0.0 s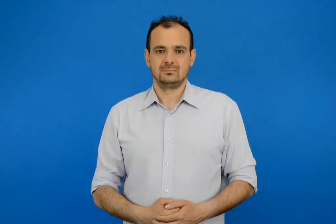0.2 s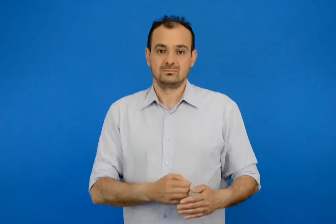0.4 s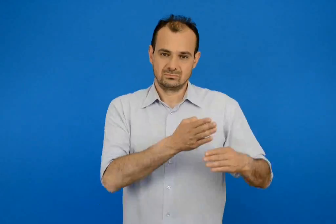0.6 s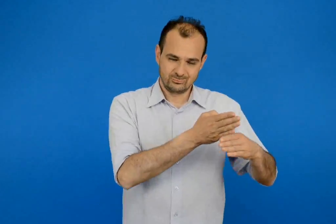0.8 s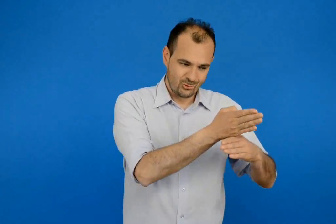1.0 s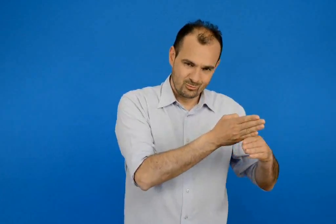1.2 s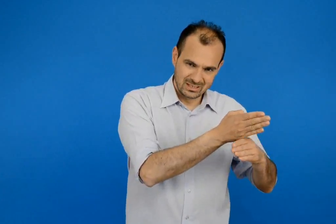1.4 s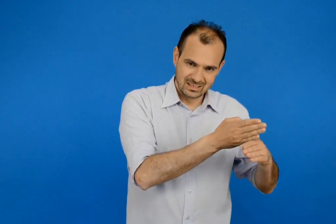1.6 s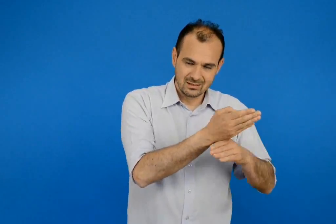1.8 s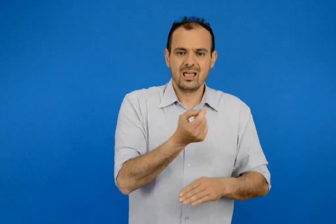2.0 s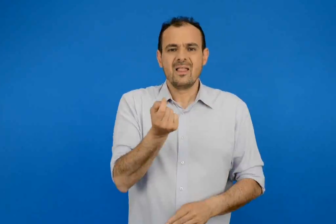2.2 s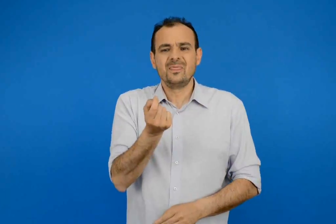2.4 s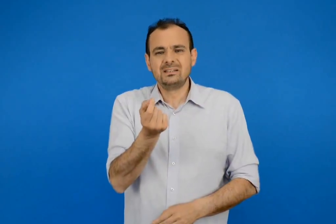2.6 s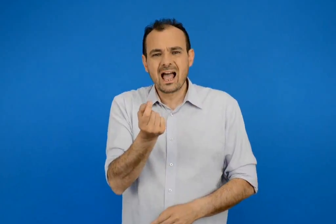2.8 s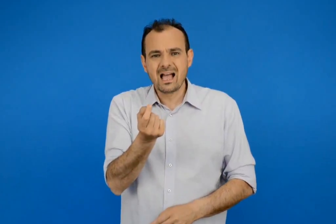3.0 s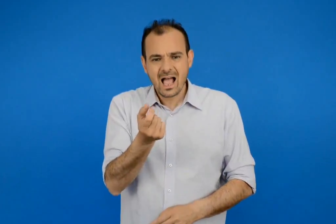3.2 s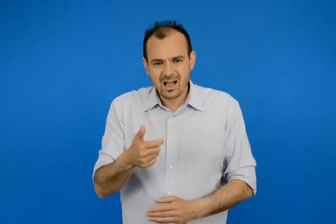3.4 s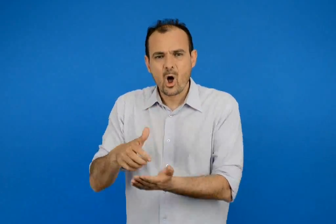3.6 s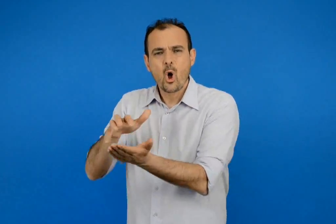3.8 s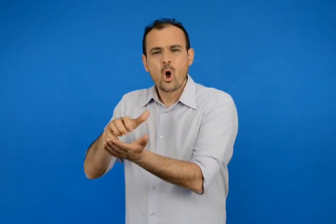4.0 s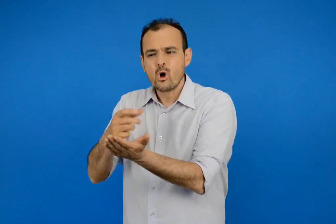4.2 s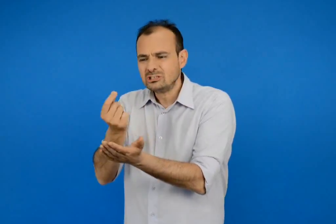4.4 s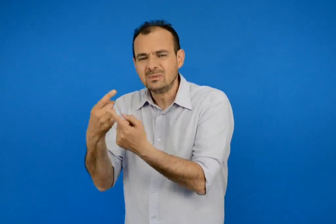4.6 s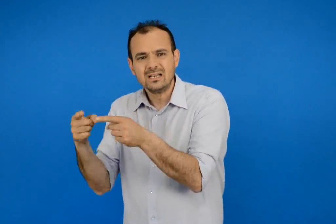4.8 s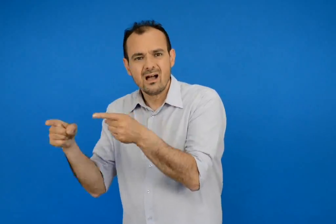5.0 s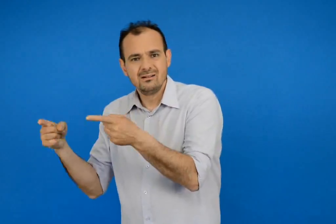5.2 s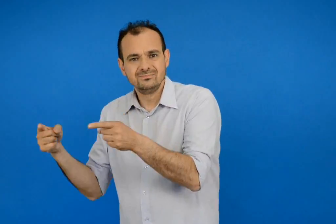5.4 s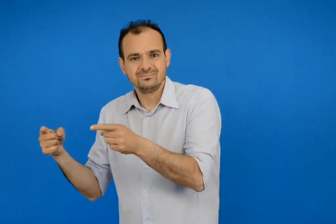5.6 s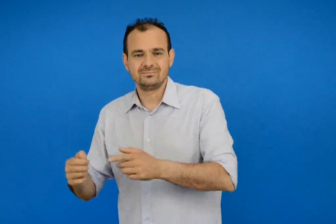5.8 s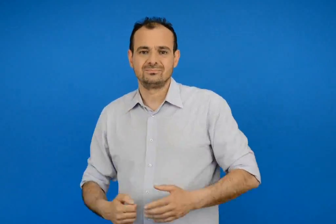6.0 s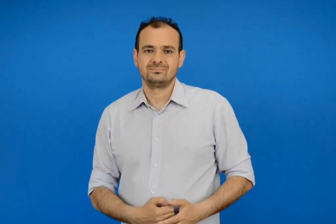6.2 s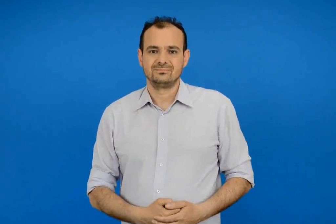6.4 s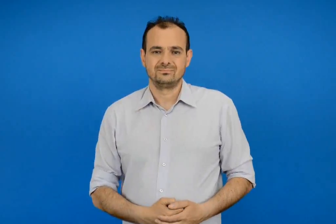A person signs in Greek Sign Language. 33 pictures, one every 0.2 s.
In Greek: το ψωμί τα δημητριακά και τα όσπρια
